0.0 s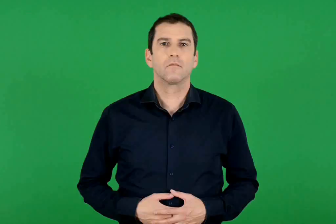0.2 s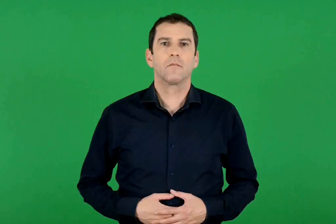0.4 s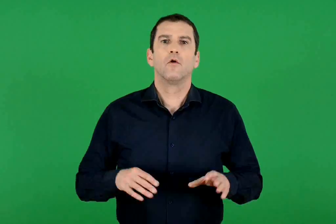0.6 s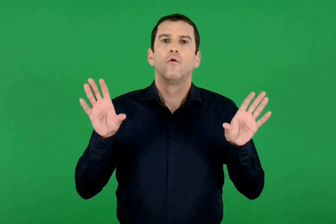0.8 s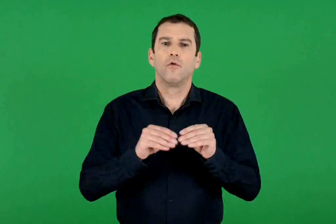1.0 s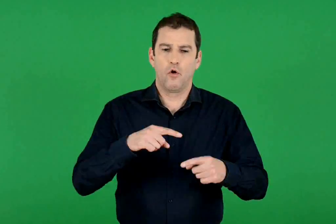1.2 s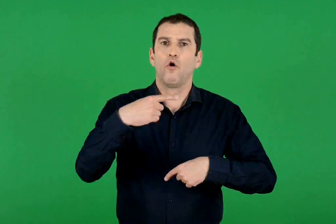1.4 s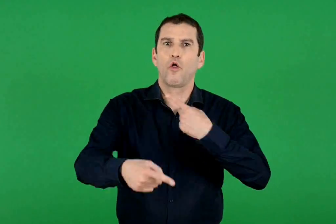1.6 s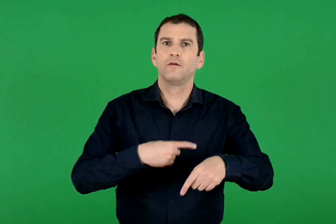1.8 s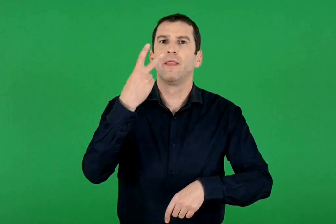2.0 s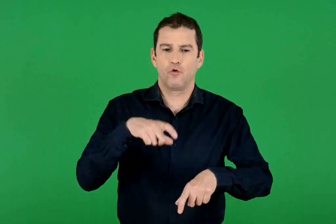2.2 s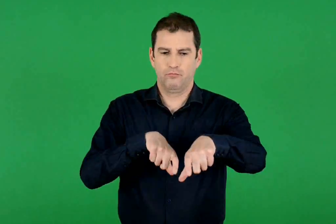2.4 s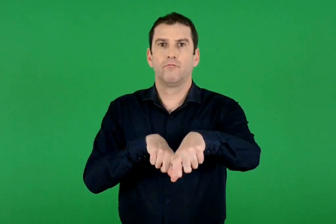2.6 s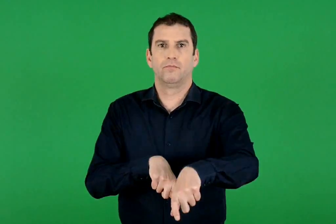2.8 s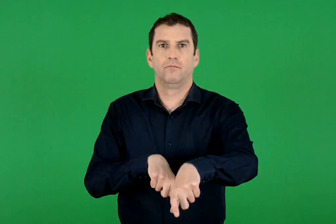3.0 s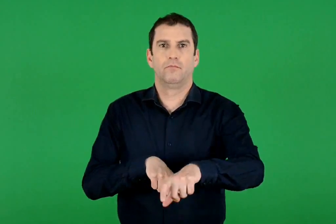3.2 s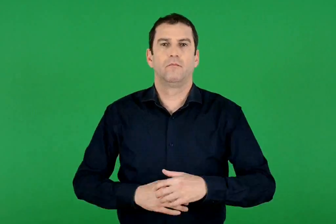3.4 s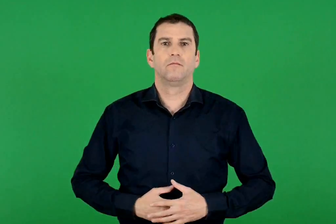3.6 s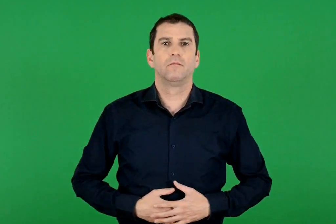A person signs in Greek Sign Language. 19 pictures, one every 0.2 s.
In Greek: δίτροχα
